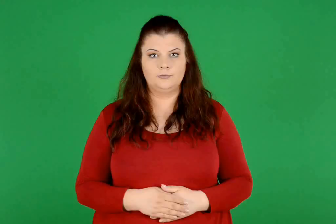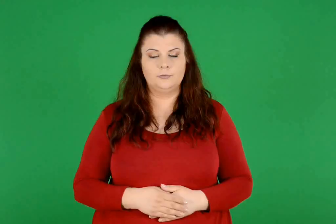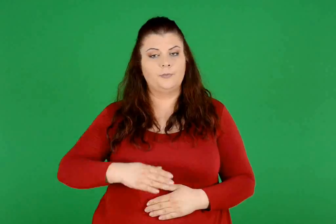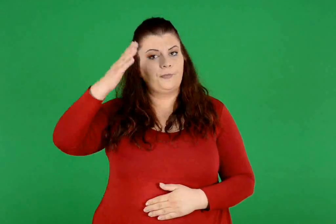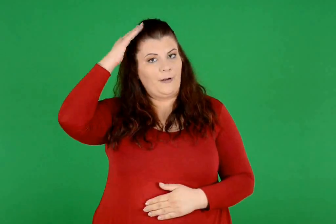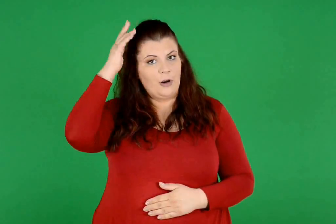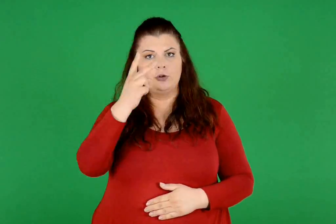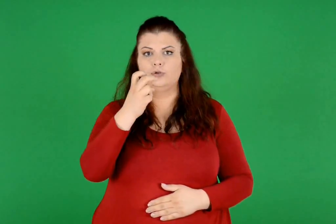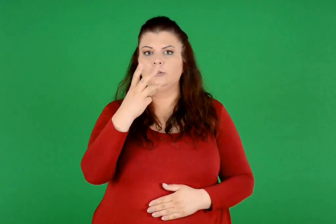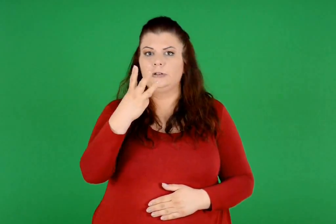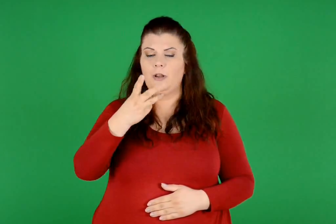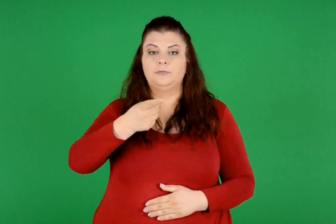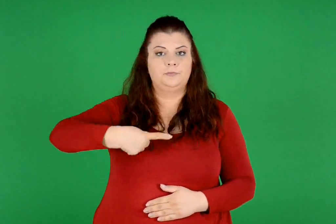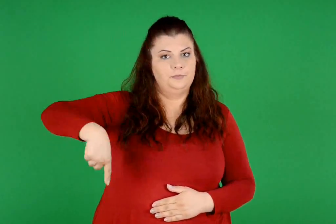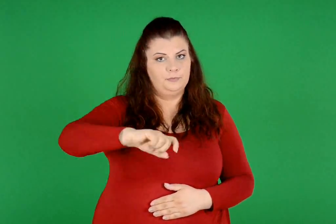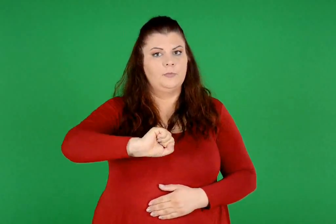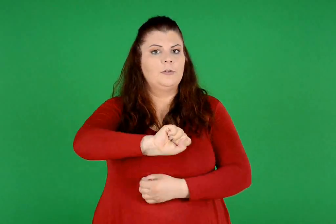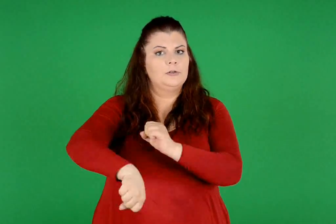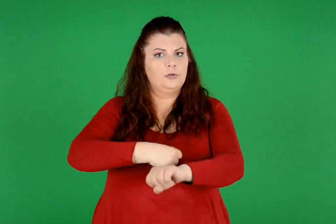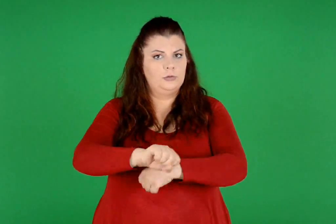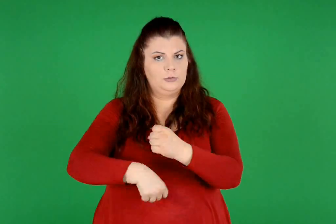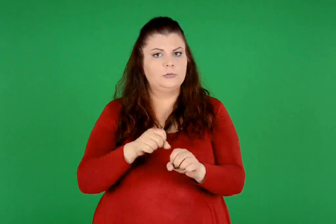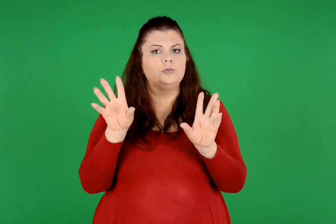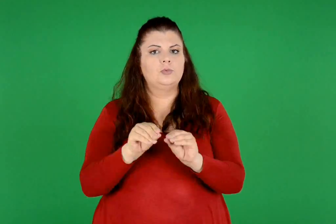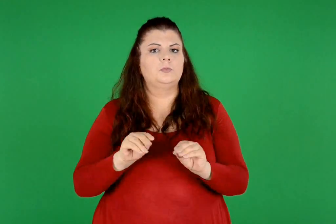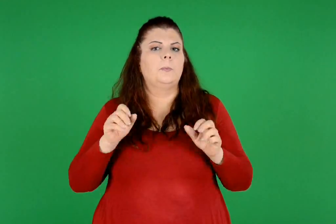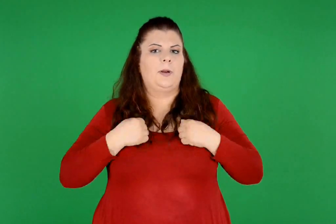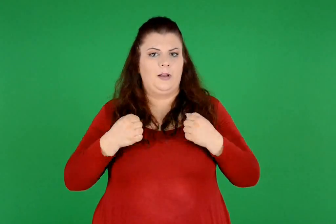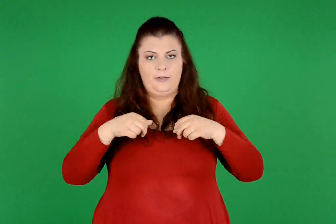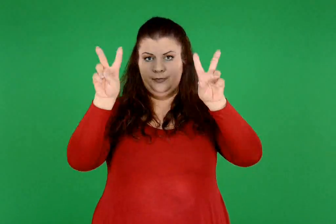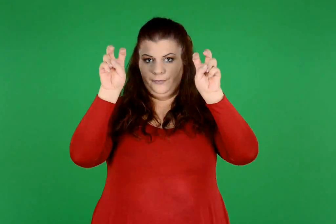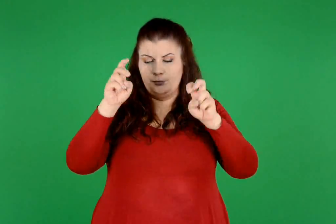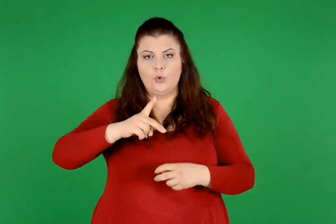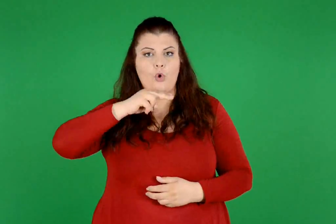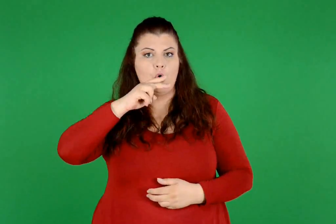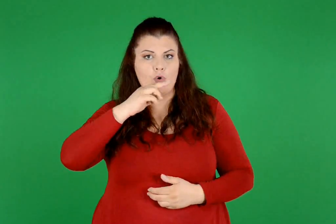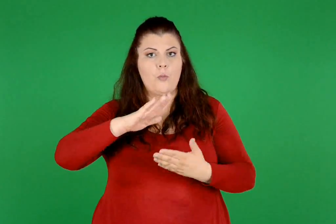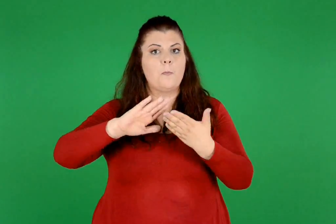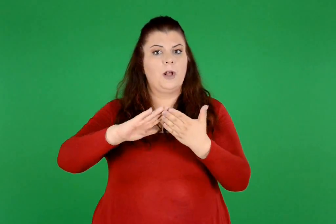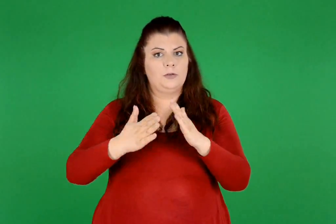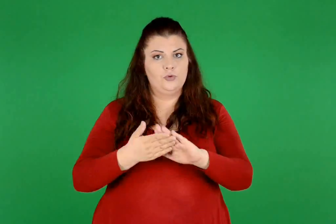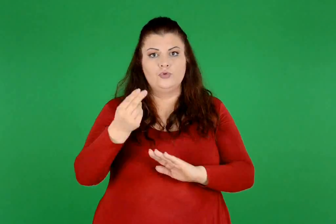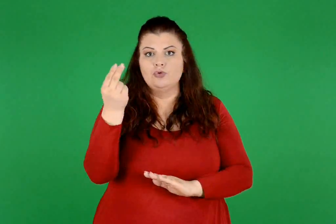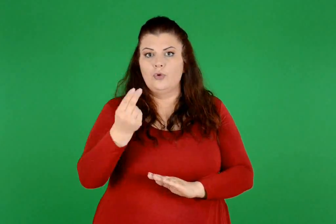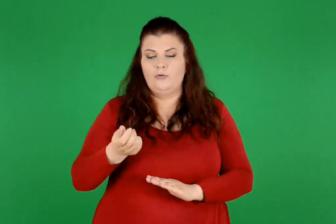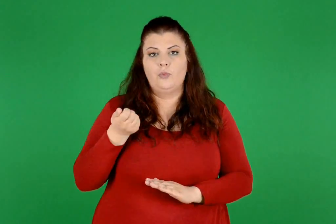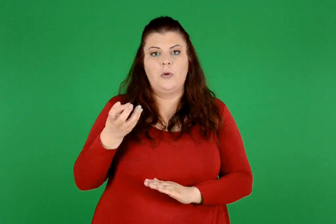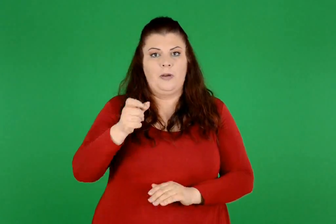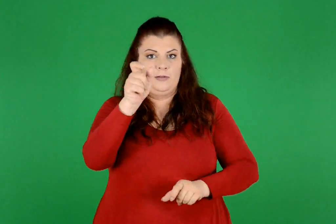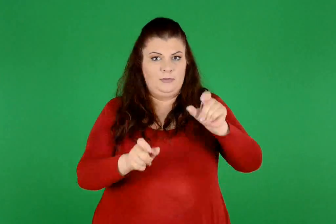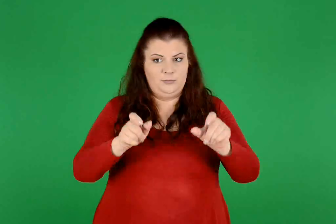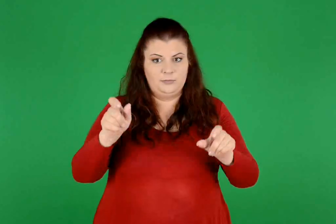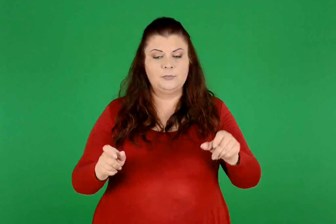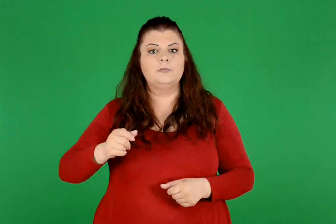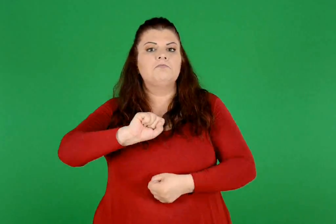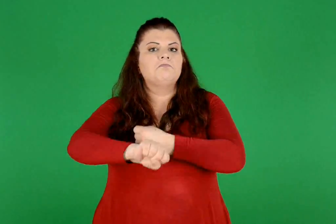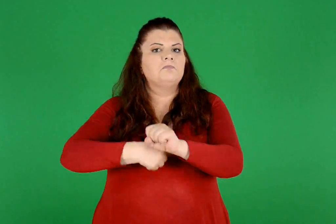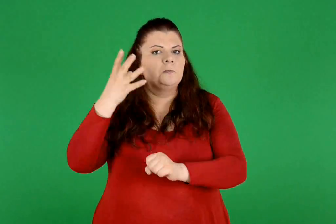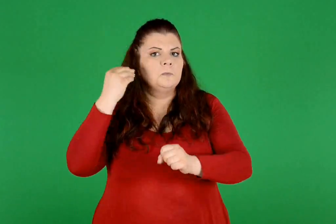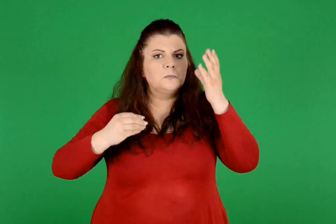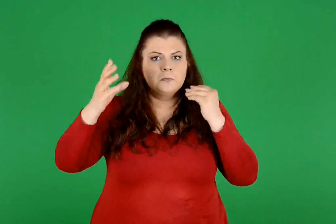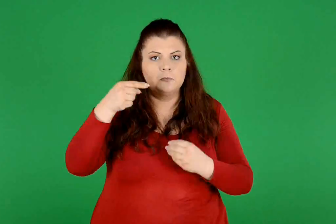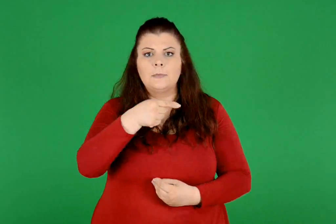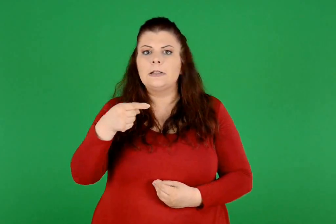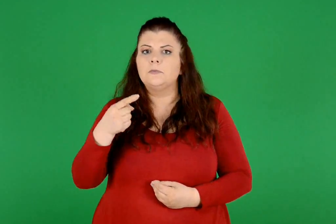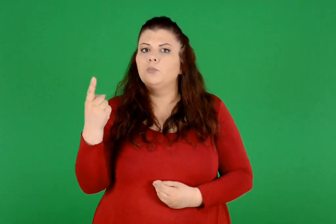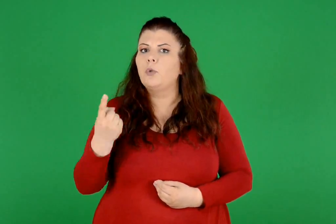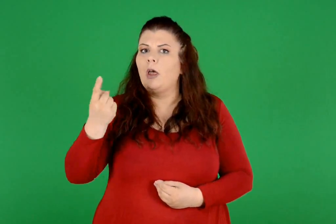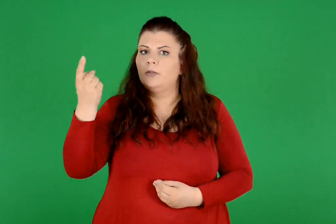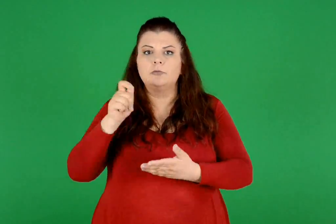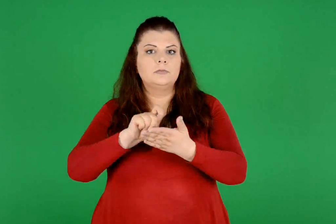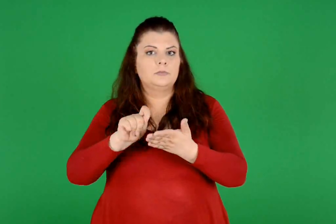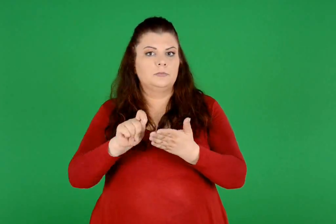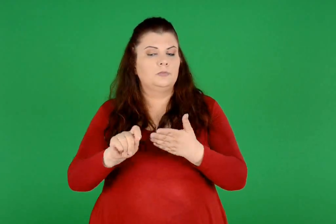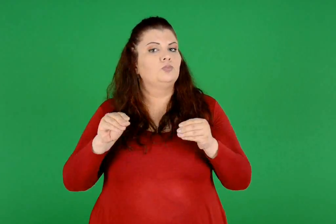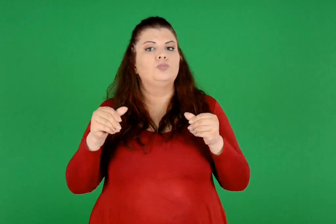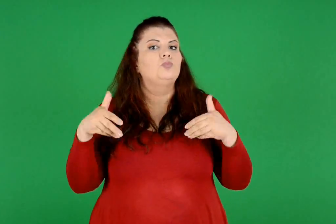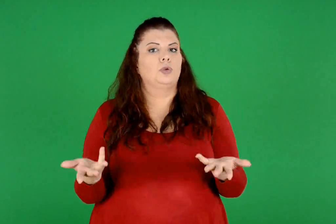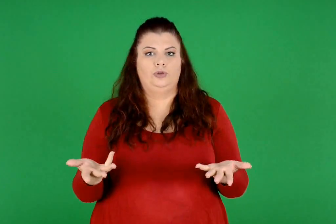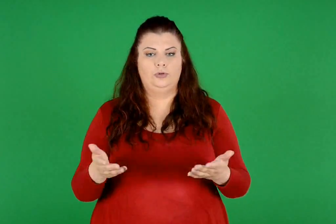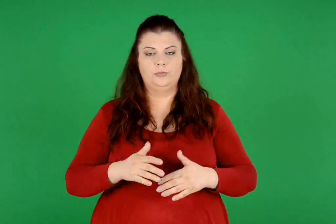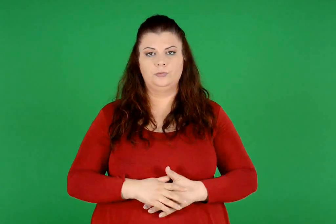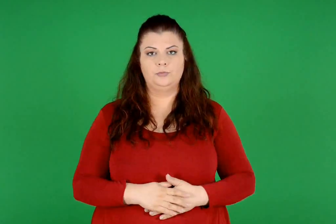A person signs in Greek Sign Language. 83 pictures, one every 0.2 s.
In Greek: στο 23ο κεφάλαιο μέσα από βιωματικές δραστηριότητες , αλλά και με το παιχνίδι «λόγο-πρακτικό-ζωγράφο-μαθηματικοί» θα προσπαθήσουμε να μάθουμε τη συμβολική γραφή των κλασματικών μονάδων
